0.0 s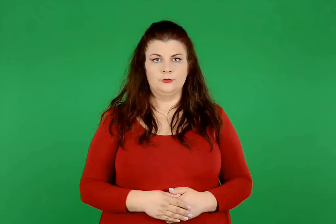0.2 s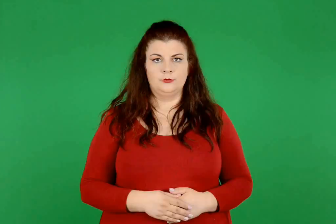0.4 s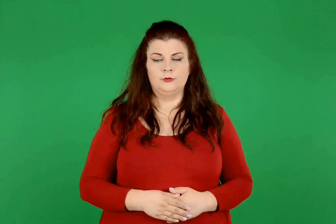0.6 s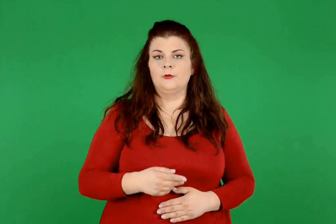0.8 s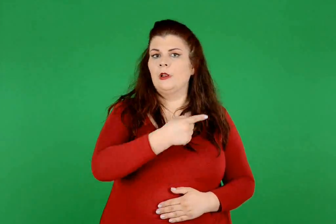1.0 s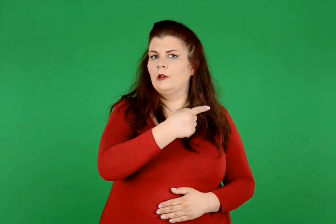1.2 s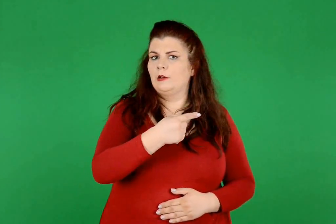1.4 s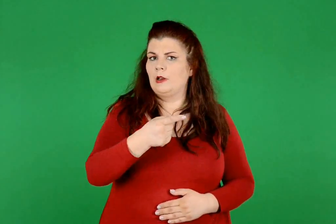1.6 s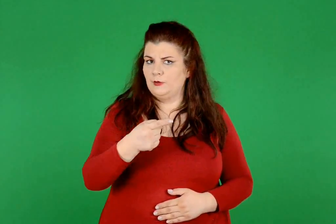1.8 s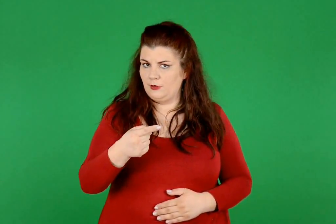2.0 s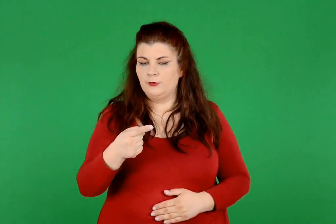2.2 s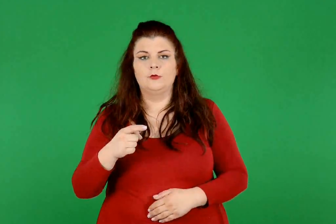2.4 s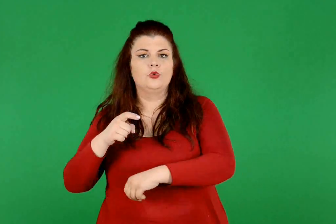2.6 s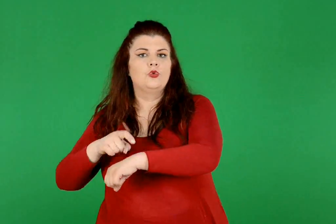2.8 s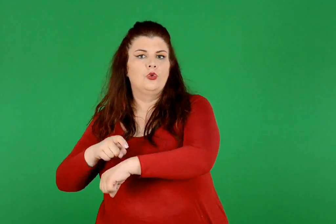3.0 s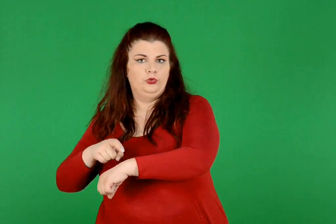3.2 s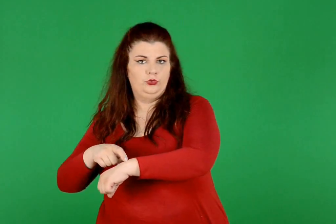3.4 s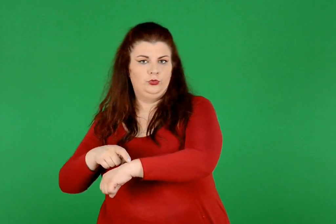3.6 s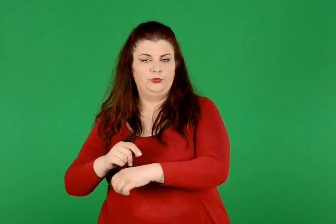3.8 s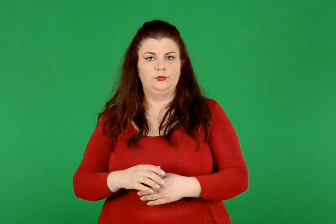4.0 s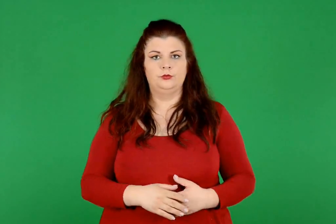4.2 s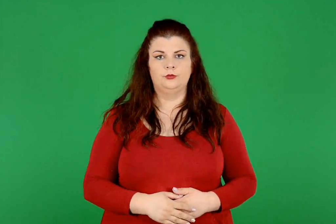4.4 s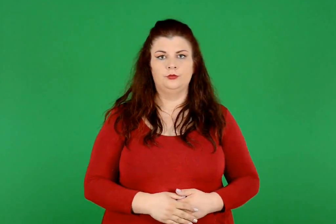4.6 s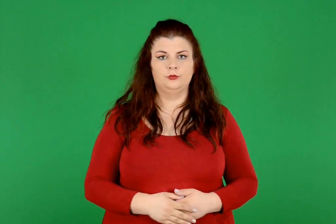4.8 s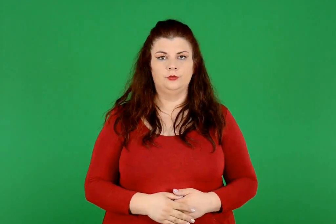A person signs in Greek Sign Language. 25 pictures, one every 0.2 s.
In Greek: κλάσματα και χρόνος
